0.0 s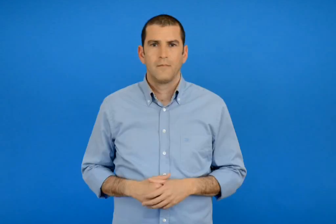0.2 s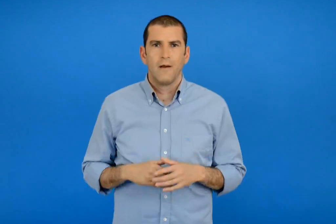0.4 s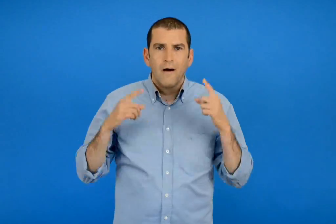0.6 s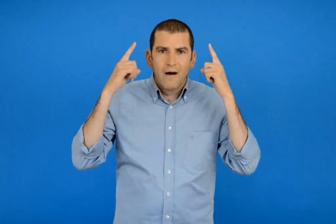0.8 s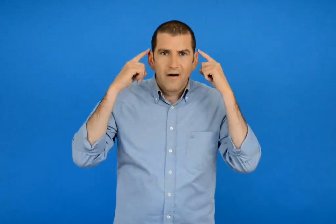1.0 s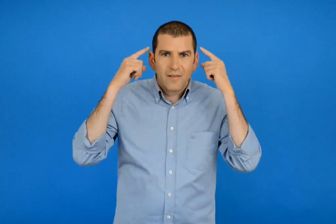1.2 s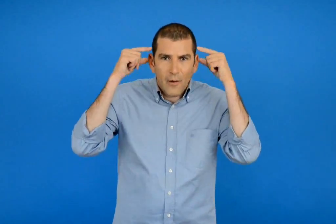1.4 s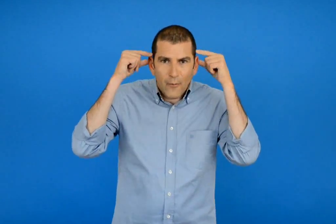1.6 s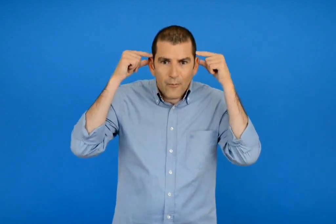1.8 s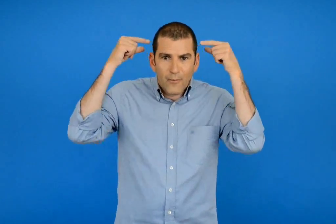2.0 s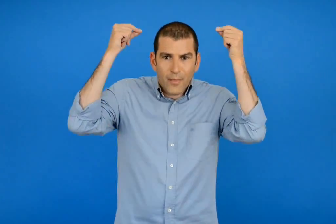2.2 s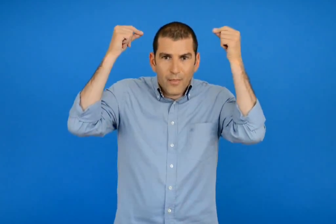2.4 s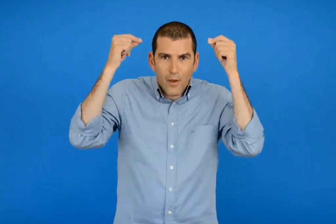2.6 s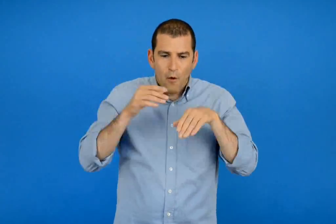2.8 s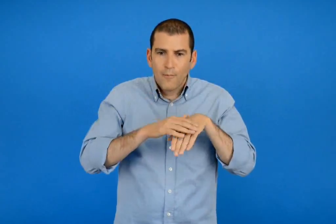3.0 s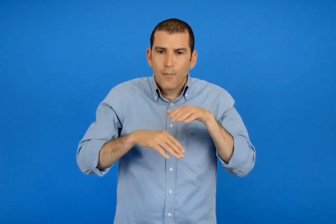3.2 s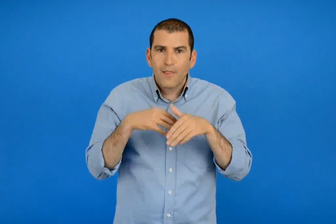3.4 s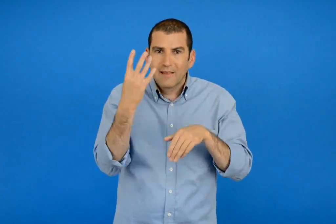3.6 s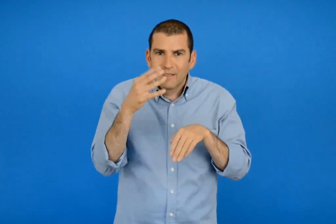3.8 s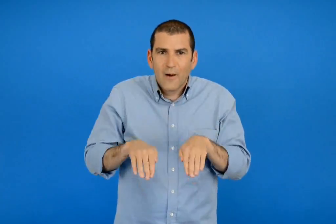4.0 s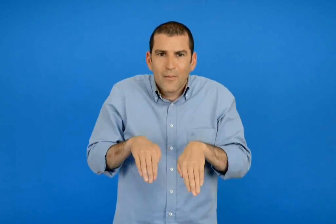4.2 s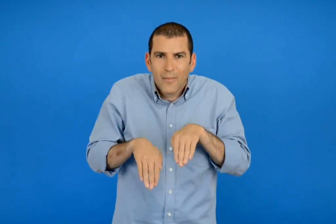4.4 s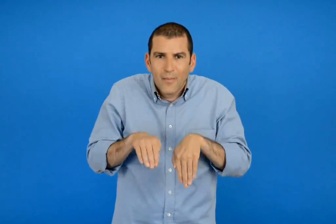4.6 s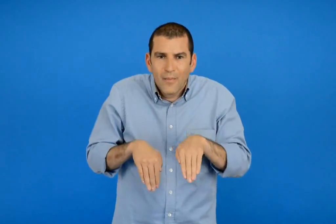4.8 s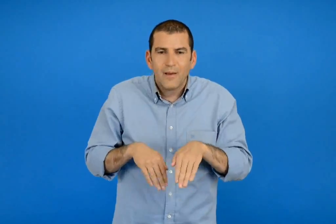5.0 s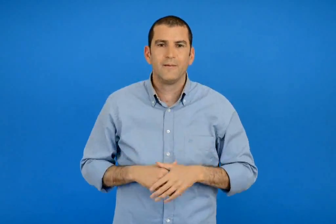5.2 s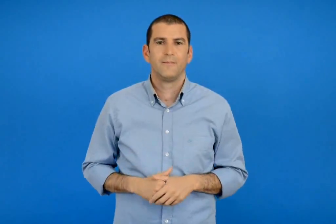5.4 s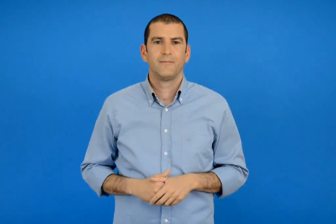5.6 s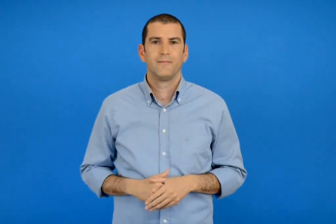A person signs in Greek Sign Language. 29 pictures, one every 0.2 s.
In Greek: τα αυτιά της μυτερά τα τέσσερα ποδιά της κοντά
